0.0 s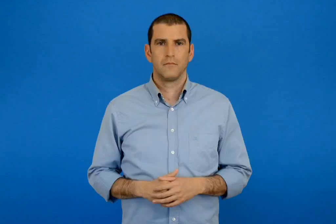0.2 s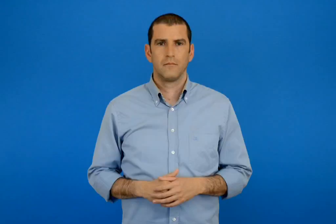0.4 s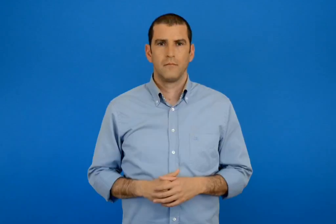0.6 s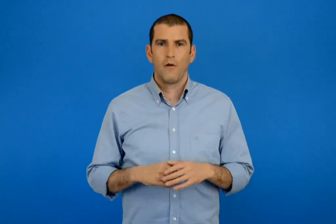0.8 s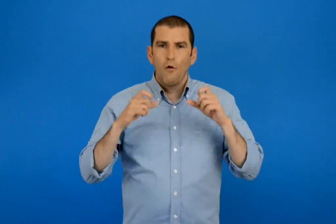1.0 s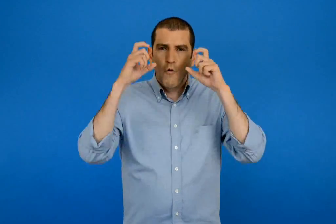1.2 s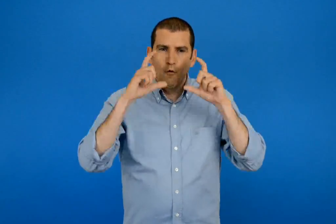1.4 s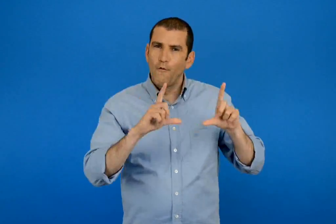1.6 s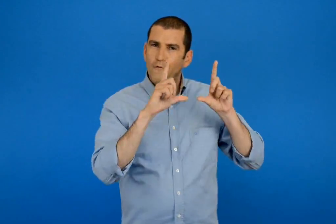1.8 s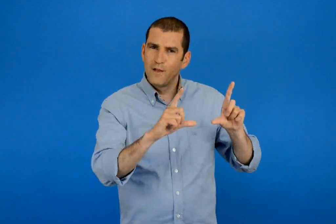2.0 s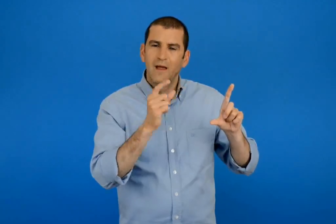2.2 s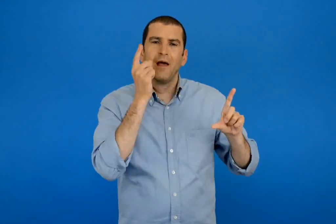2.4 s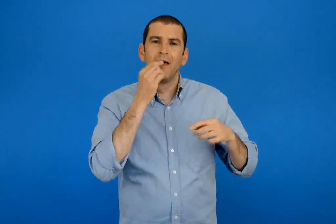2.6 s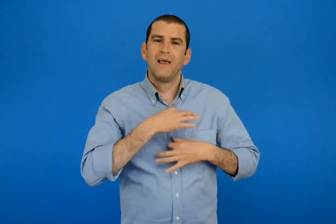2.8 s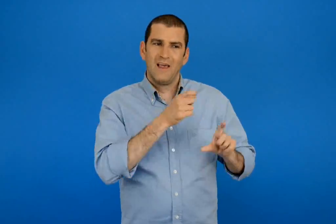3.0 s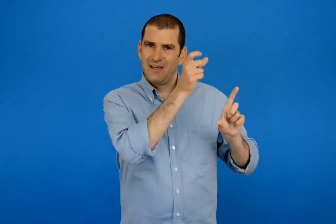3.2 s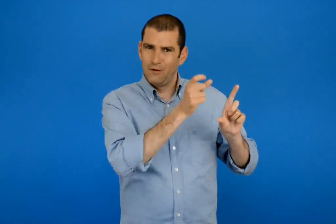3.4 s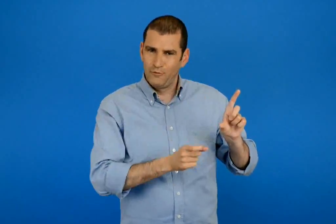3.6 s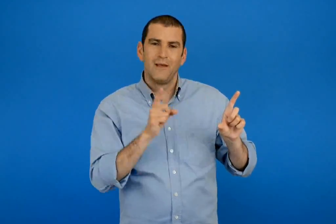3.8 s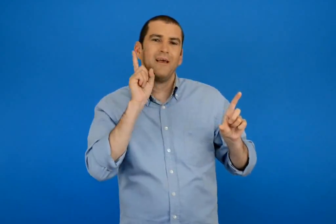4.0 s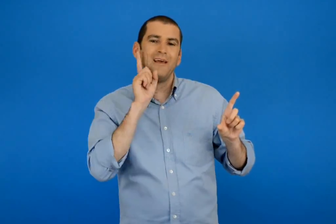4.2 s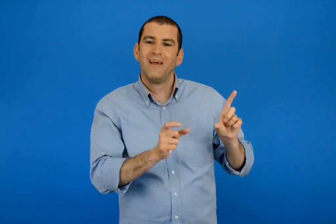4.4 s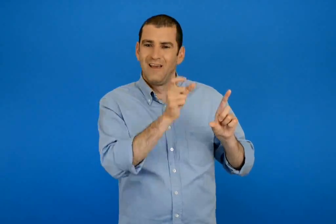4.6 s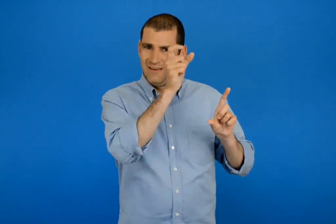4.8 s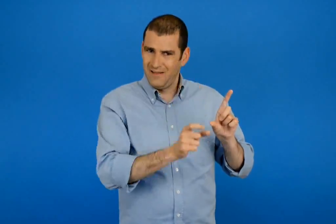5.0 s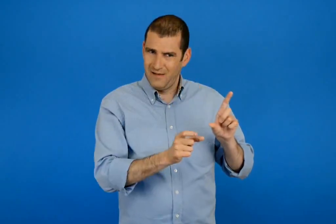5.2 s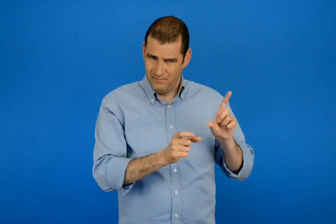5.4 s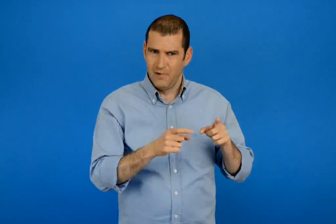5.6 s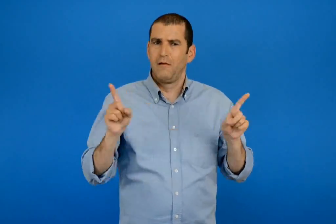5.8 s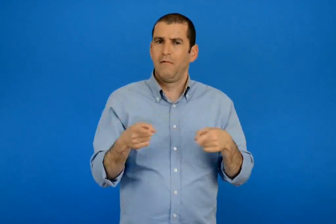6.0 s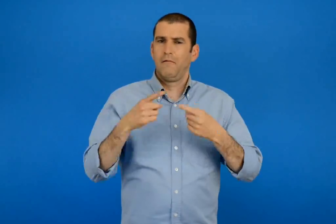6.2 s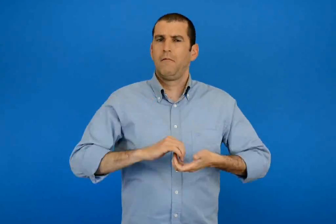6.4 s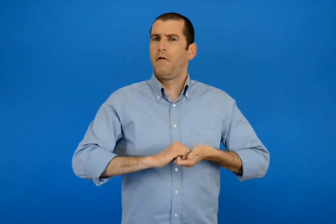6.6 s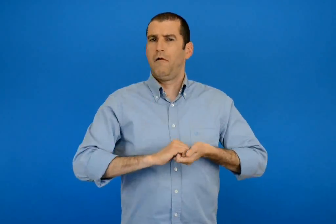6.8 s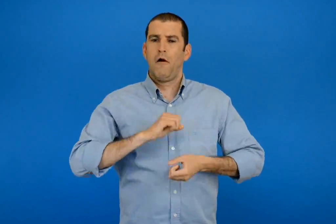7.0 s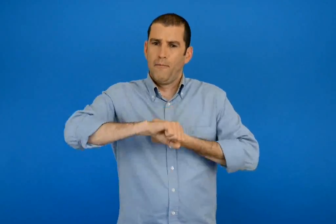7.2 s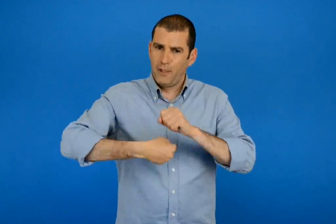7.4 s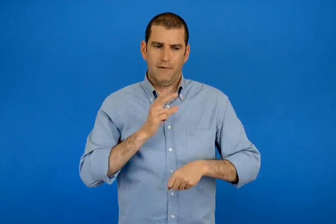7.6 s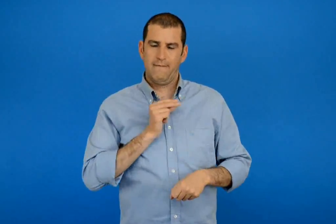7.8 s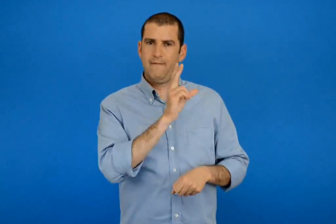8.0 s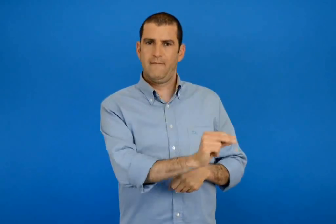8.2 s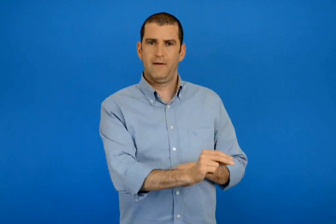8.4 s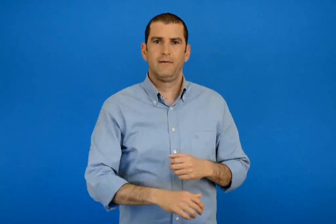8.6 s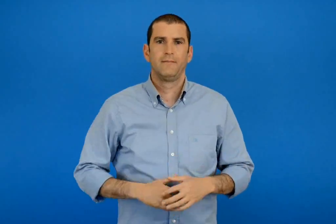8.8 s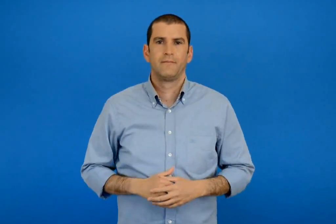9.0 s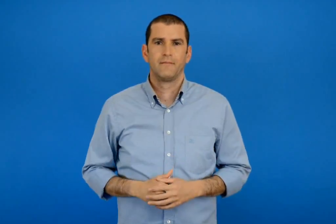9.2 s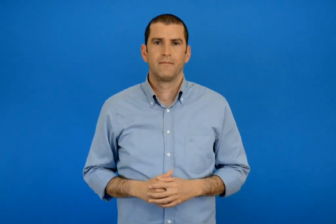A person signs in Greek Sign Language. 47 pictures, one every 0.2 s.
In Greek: προσπαθούμε να τραγουδήσουμε όπως ο κύριος και η κυριά στη φωτογραφία
